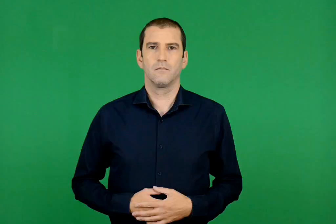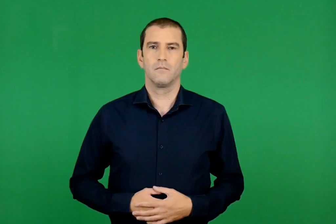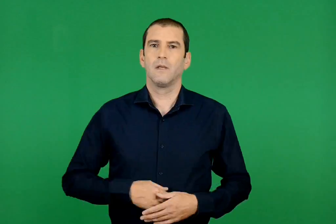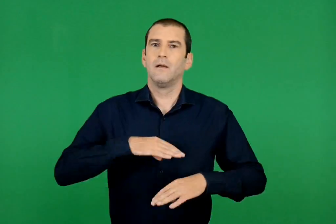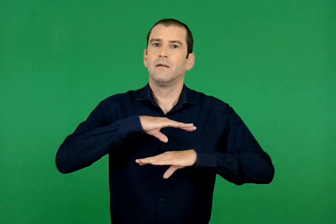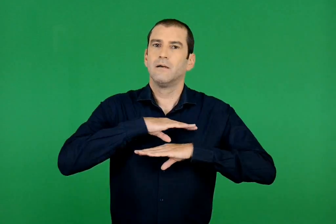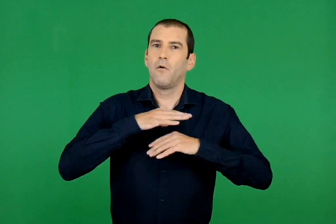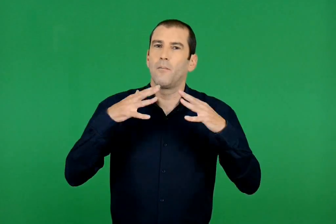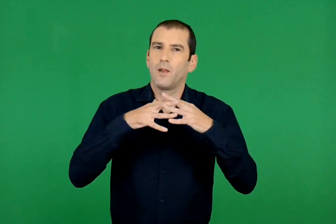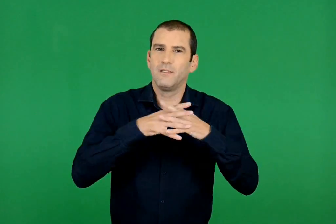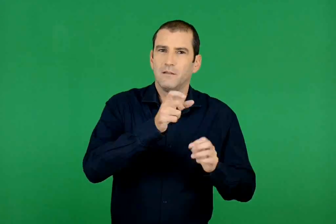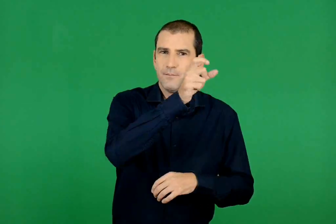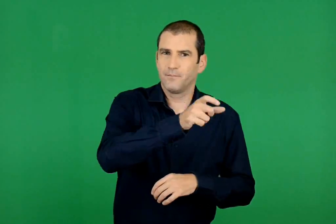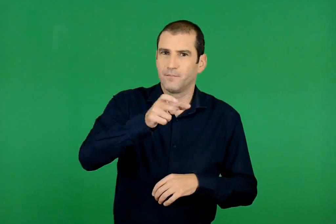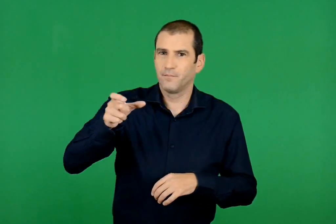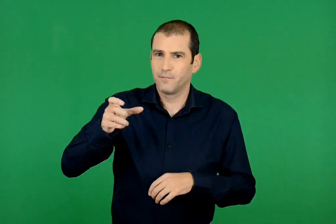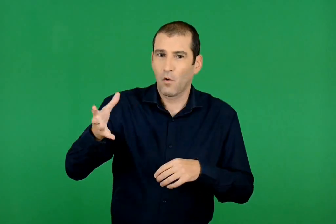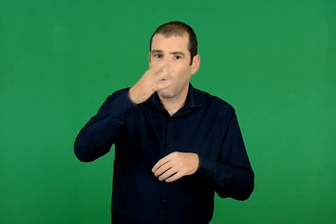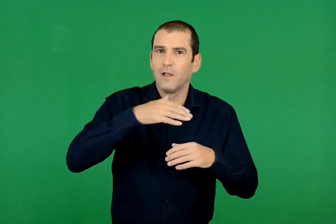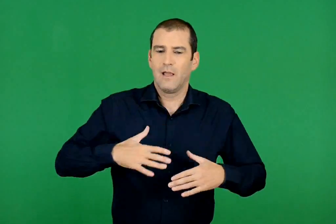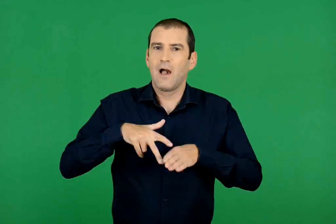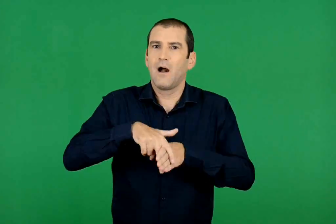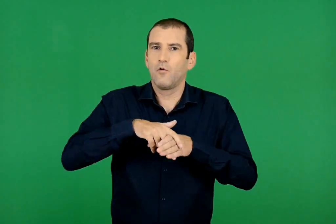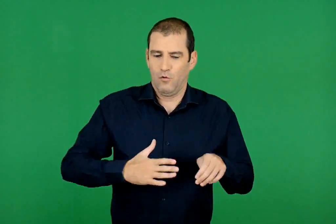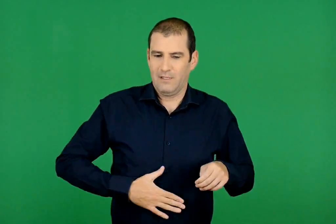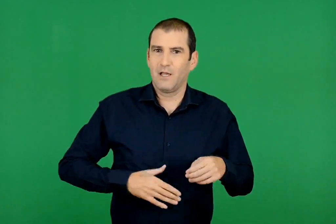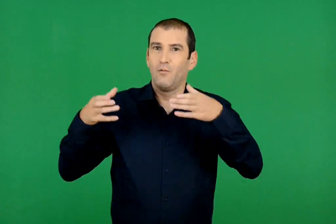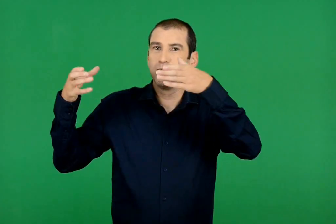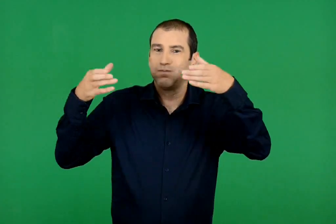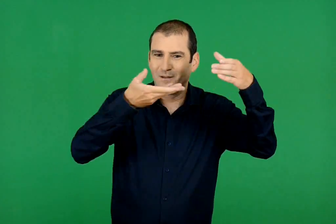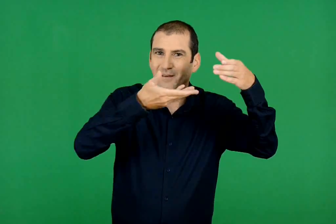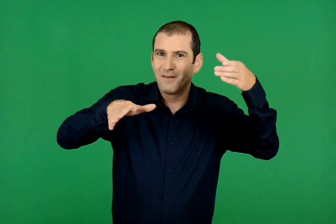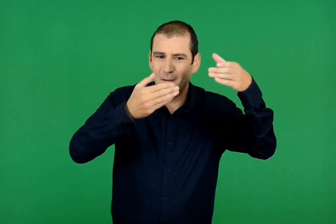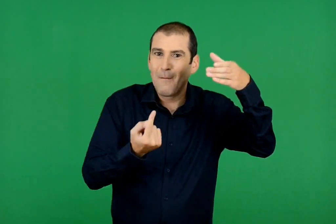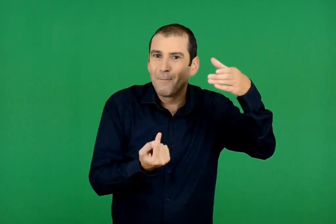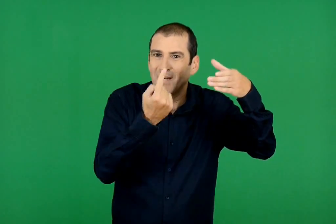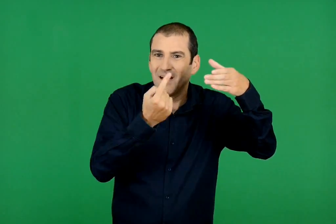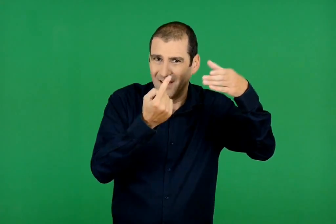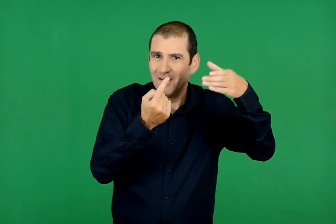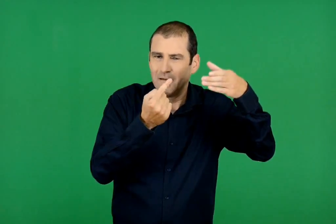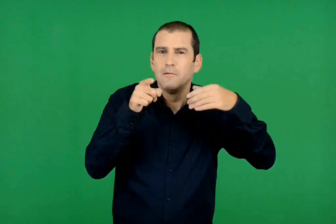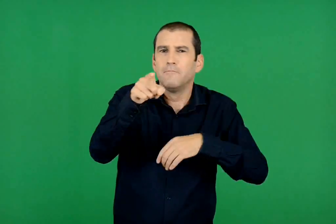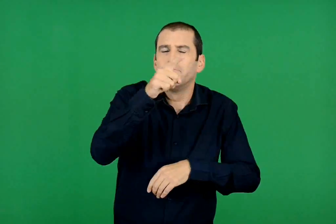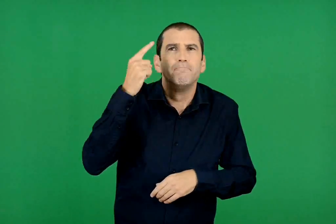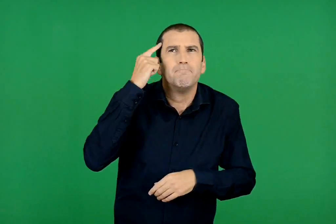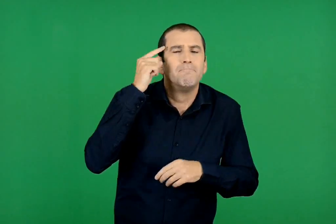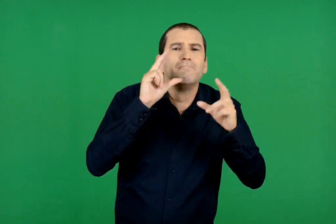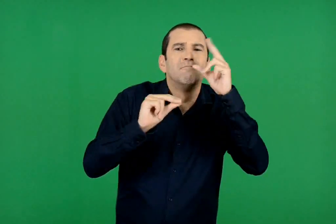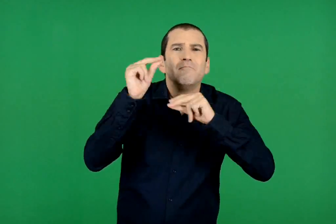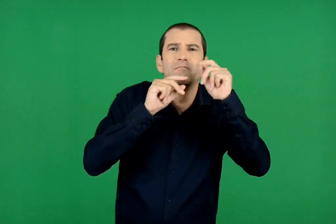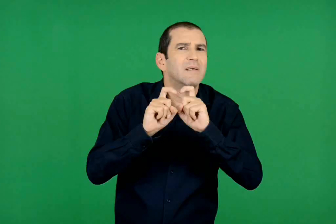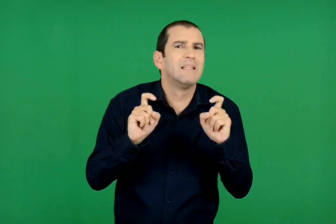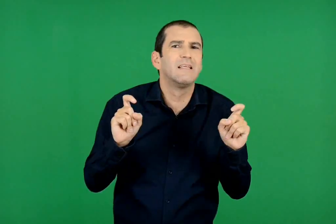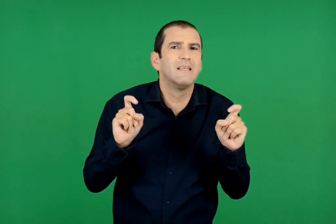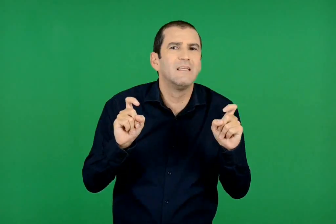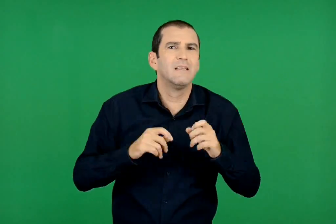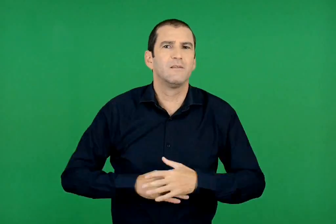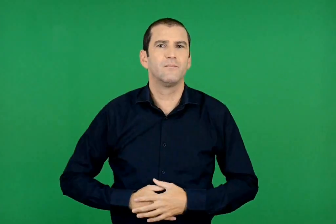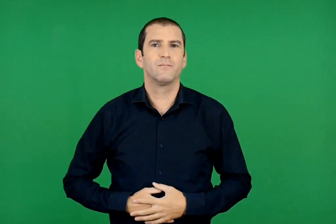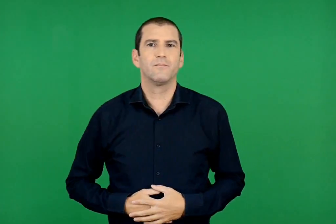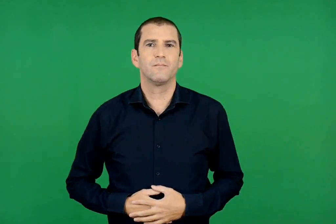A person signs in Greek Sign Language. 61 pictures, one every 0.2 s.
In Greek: τι νομίζετε ότι έλεγαν μεταξύ τους οι πολεμιστές που ήταν κρυμμένοι στην κοιλιά του ξύλινου αλόγου ;
